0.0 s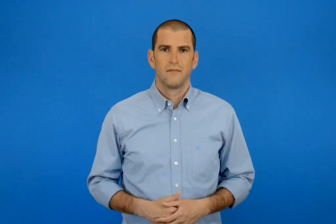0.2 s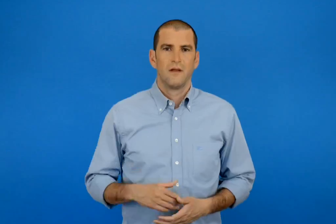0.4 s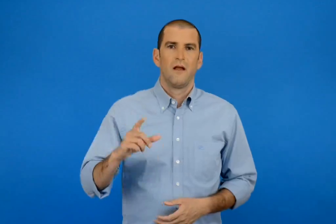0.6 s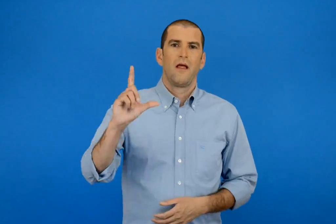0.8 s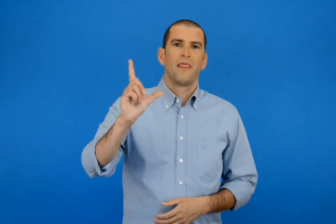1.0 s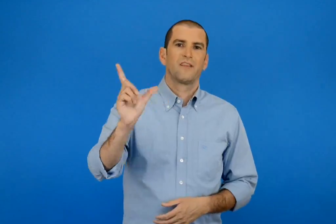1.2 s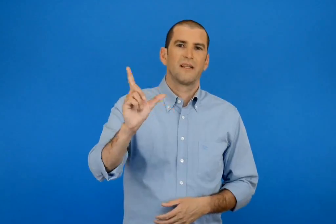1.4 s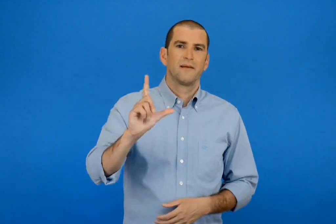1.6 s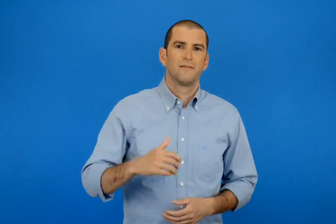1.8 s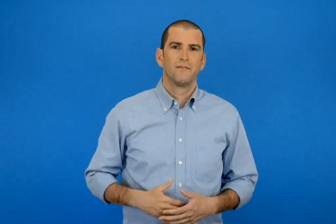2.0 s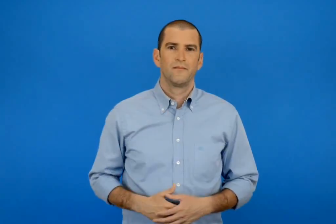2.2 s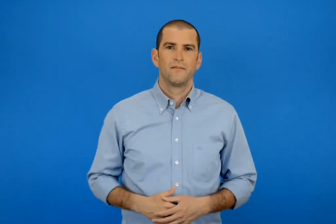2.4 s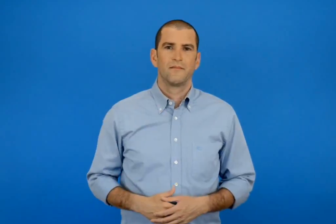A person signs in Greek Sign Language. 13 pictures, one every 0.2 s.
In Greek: δευτερά
